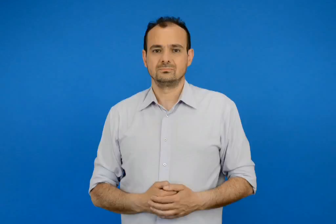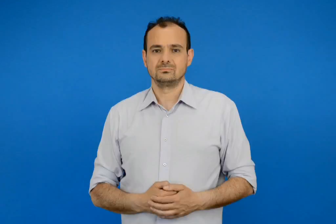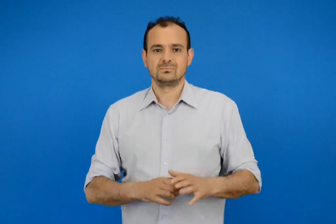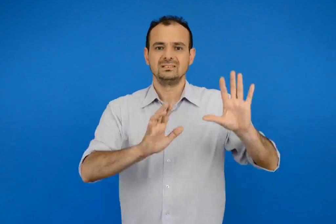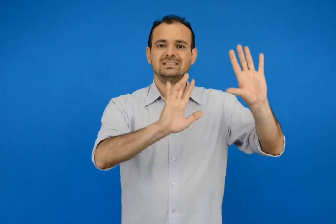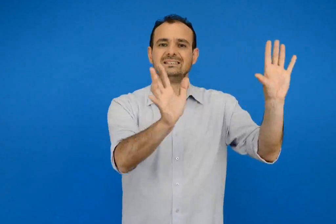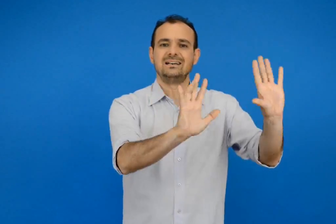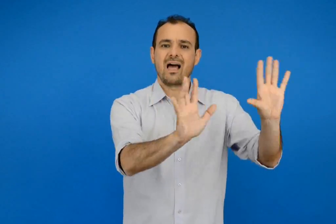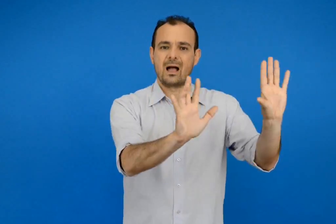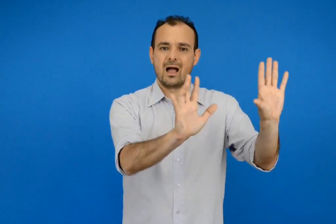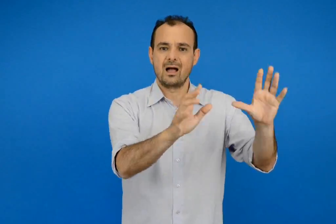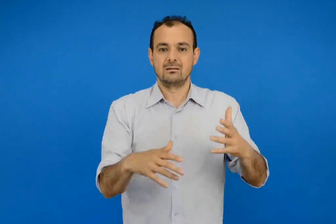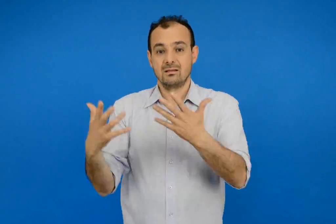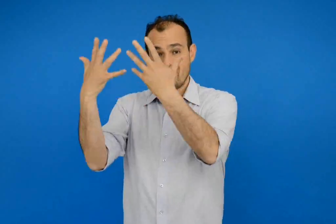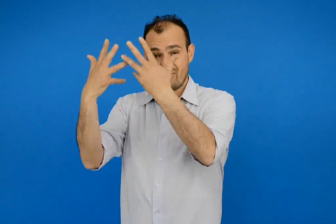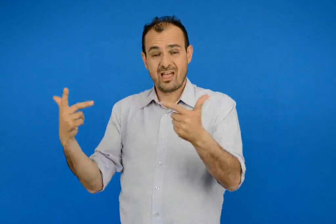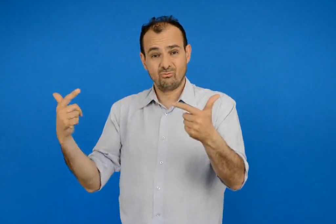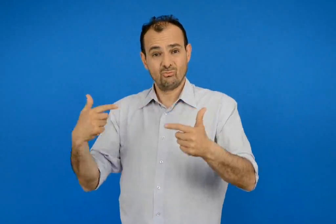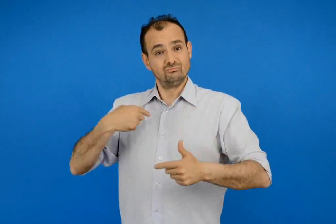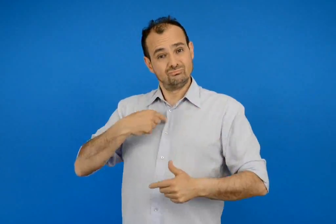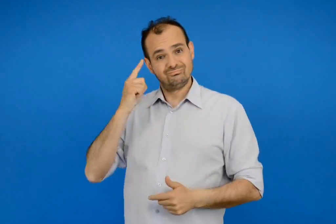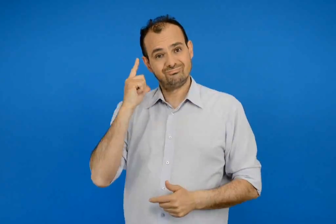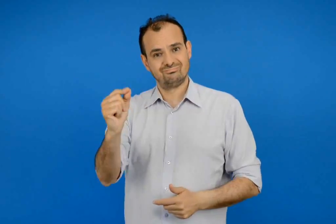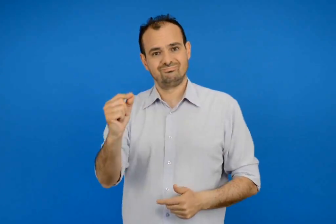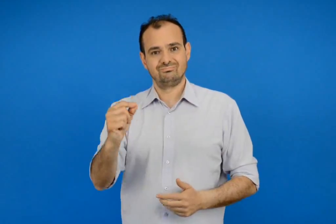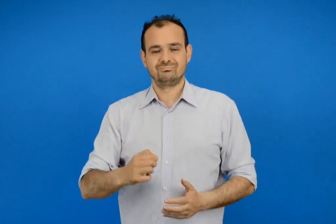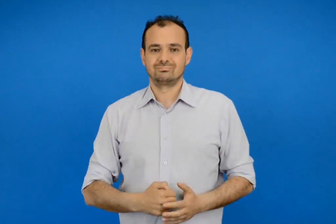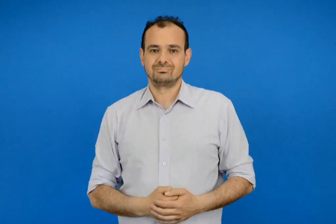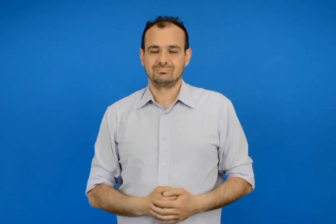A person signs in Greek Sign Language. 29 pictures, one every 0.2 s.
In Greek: να πηγαίνω στον κινηματογράφο και στο θέατρο
